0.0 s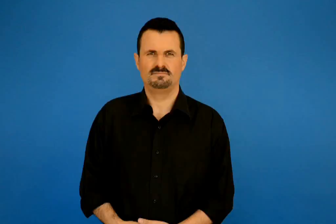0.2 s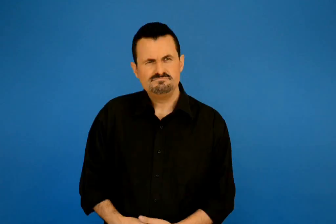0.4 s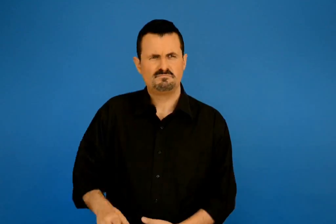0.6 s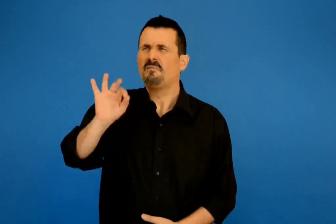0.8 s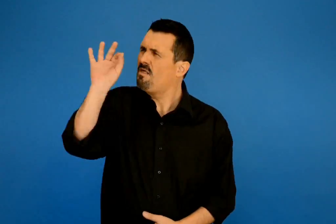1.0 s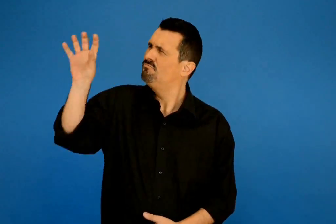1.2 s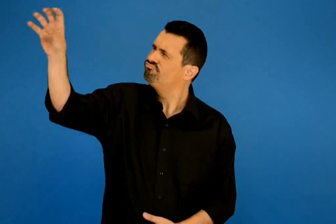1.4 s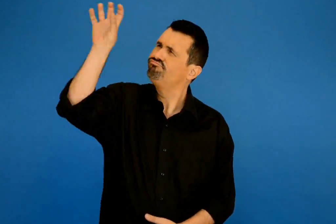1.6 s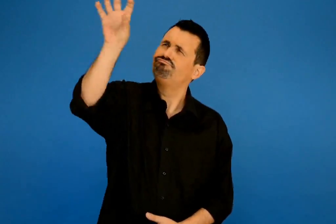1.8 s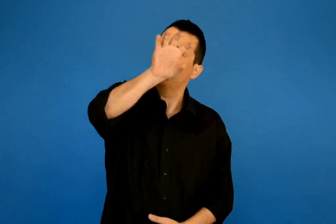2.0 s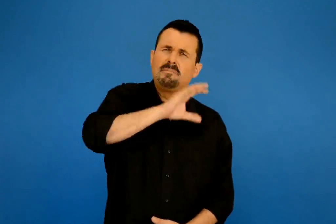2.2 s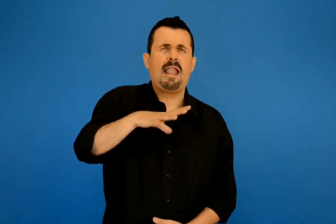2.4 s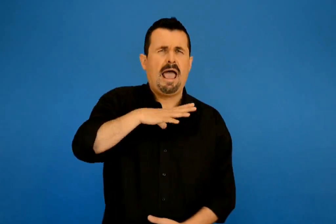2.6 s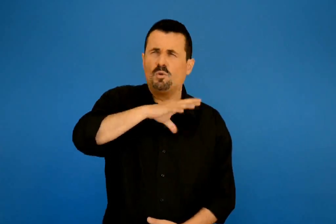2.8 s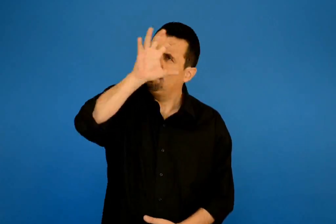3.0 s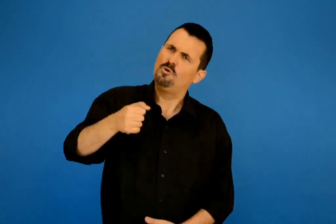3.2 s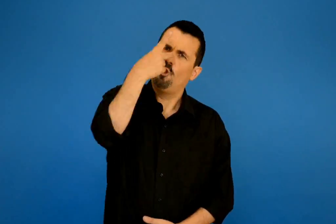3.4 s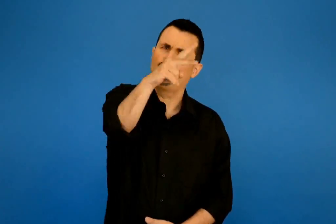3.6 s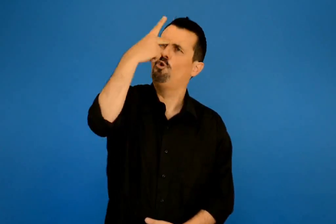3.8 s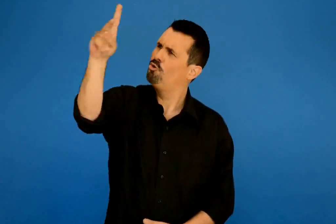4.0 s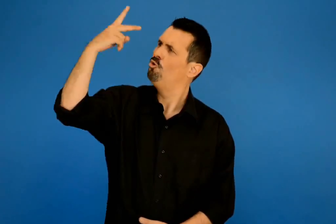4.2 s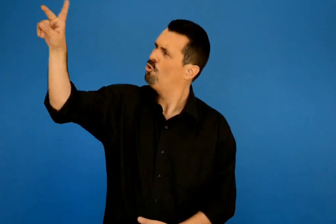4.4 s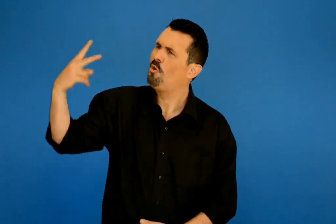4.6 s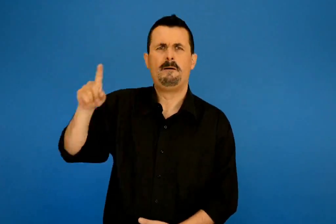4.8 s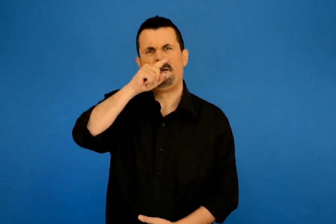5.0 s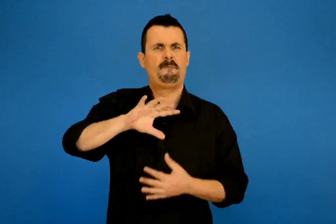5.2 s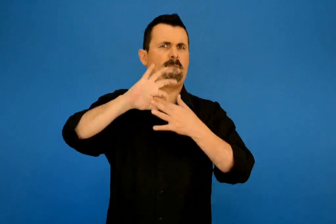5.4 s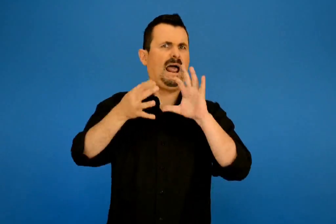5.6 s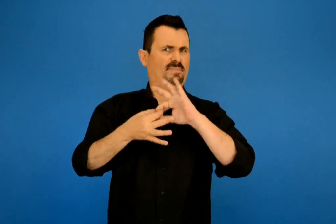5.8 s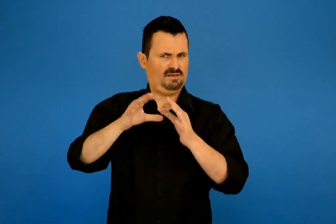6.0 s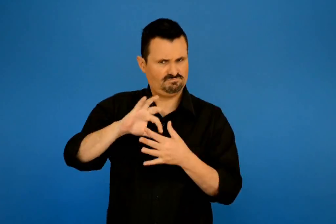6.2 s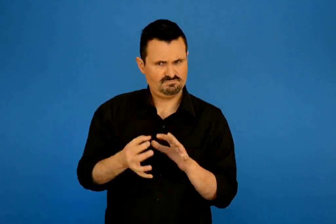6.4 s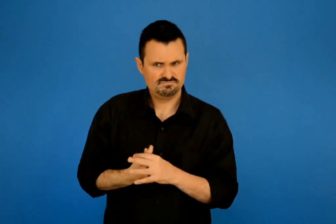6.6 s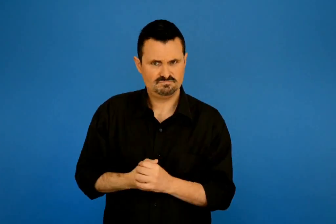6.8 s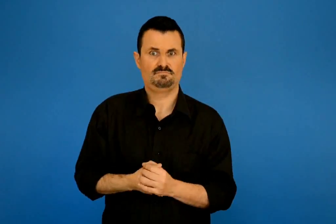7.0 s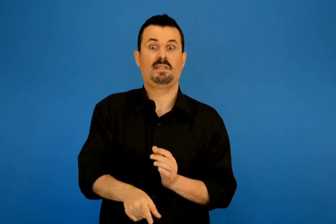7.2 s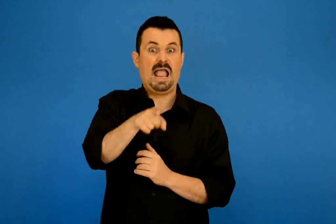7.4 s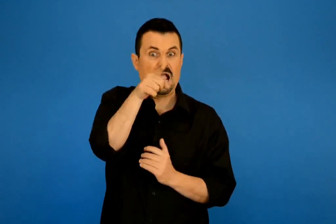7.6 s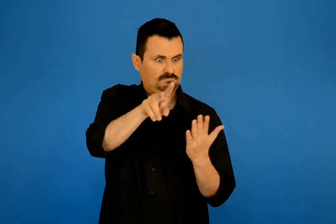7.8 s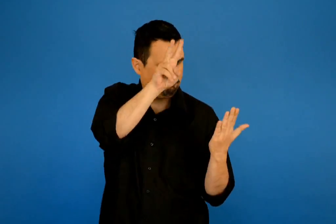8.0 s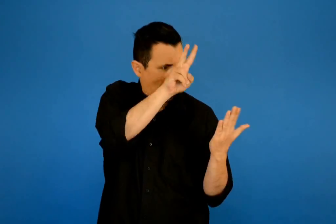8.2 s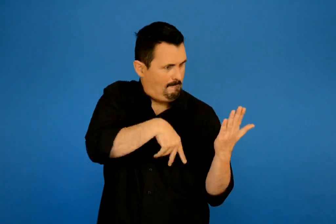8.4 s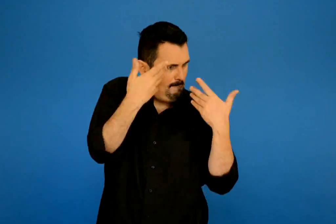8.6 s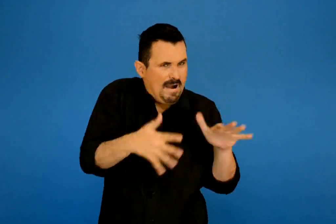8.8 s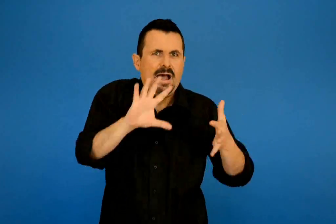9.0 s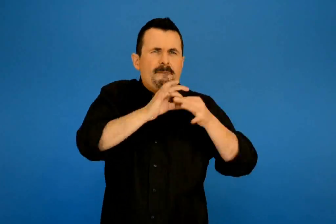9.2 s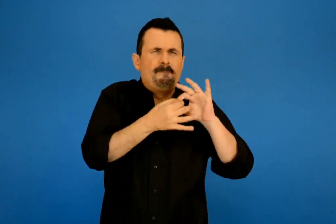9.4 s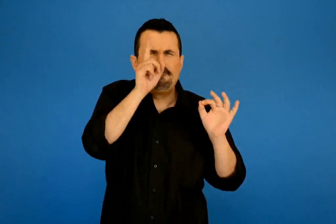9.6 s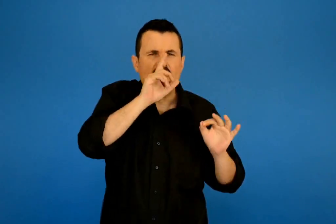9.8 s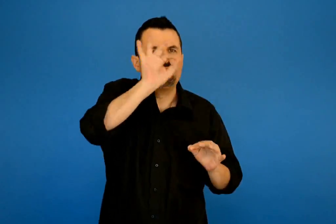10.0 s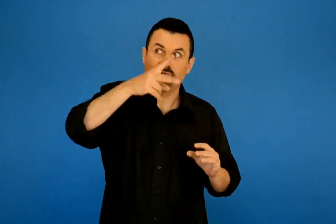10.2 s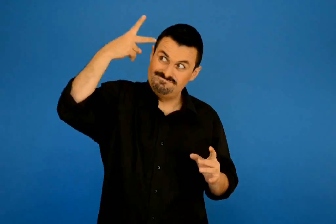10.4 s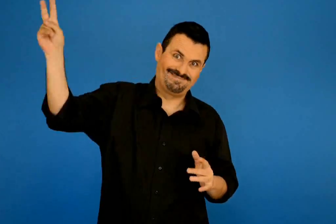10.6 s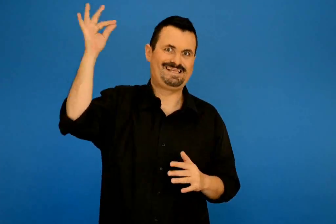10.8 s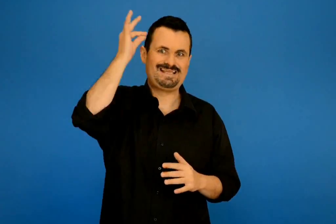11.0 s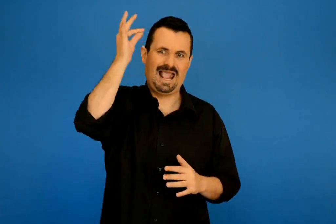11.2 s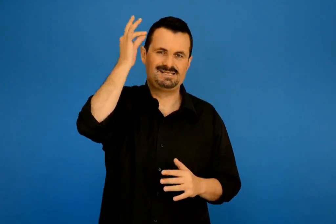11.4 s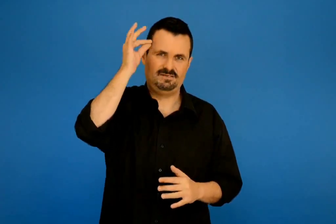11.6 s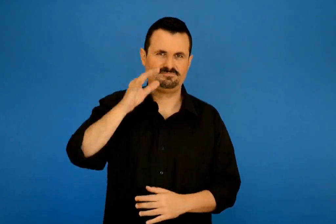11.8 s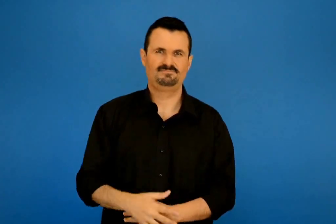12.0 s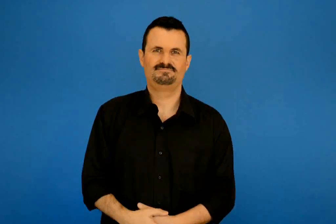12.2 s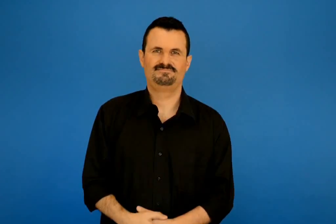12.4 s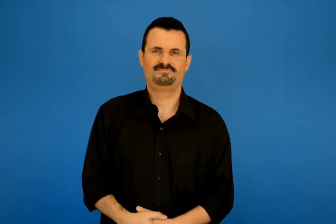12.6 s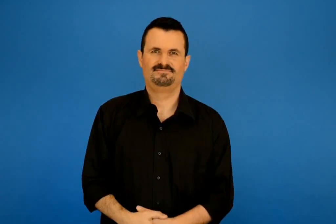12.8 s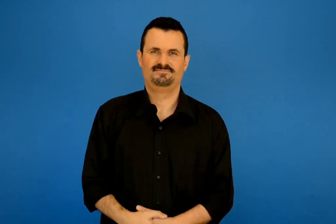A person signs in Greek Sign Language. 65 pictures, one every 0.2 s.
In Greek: κάθε λαός έχει τα παραμυθία του μόλις διάβασες ένα λαϊκό παραμύθι από τη γαλλία
